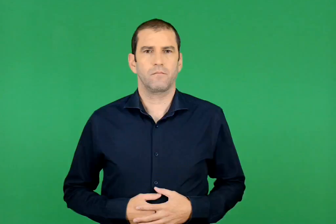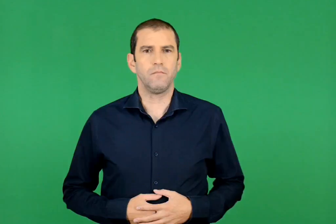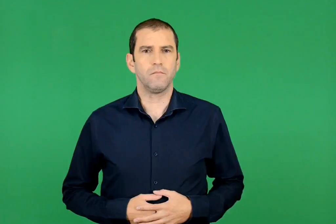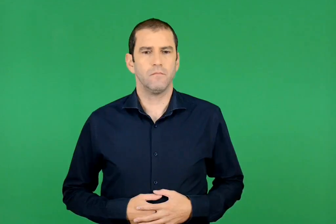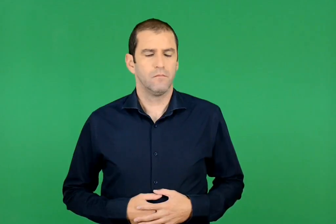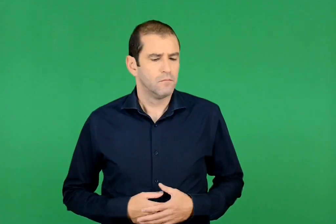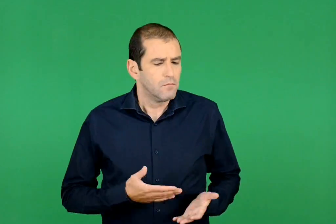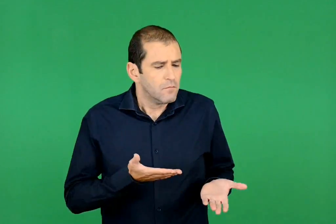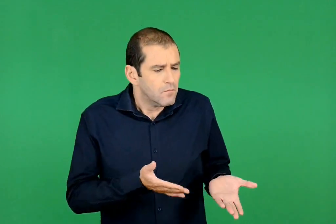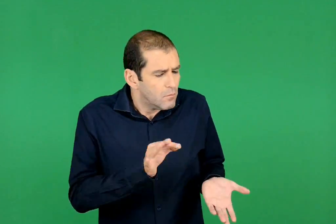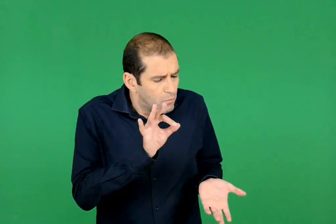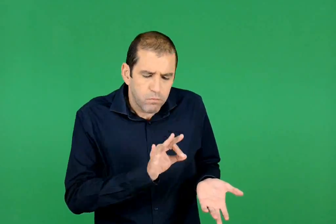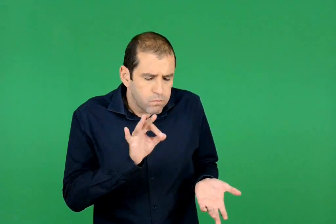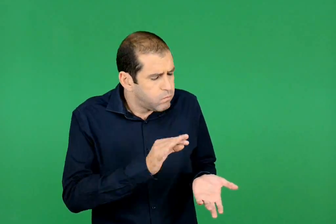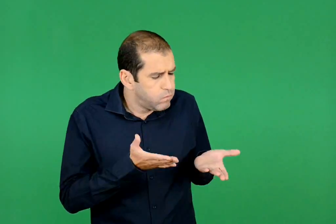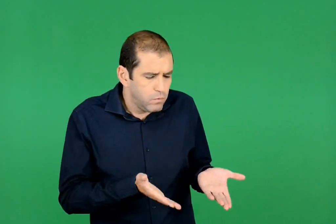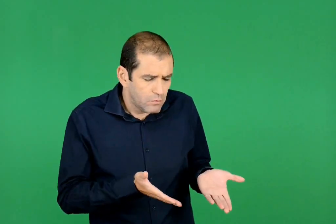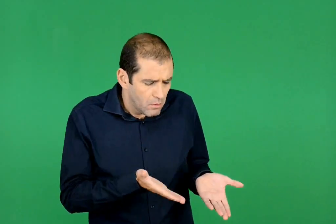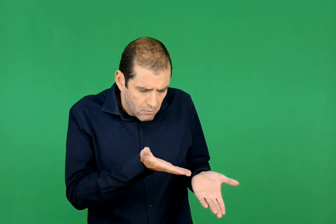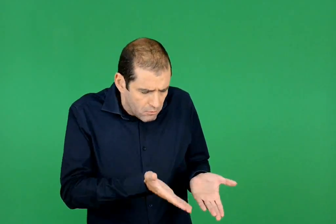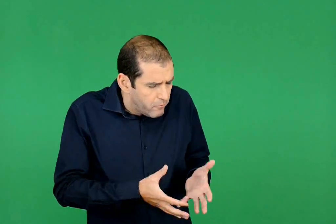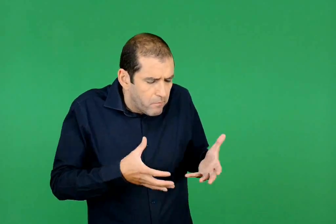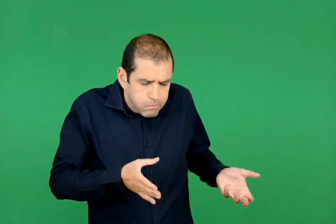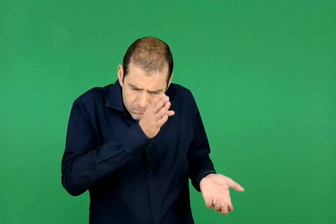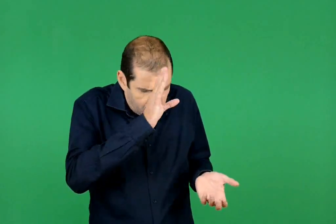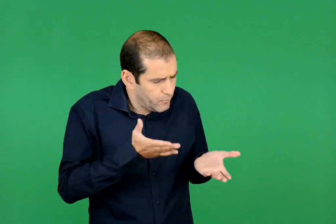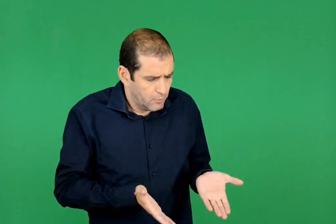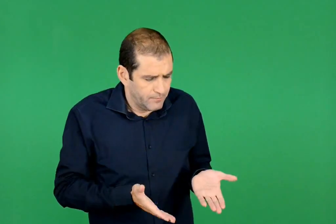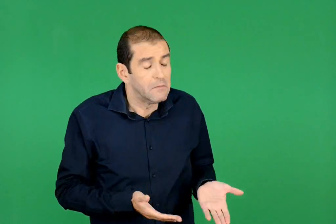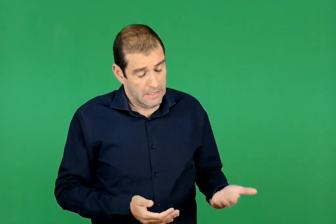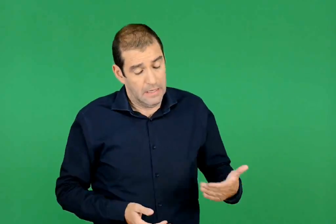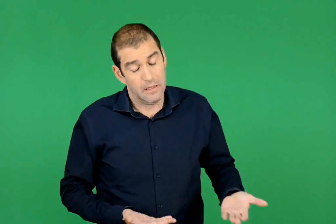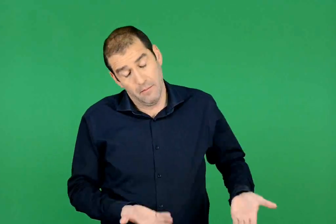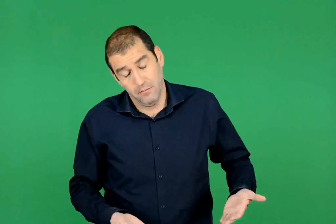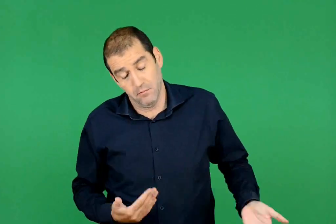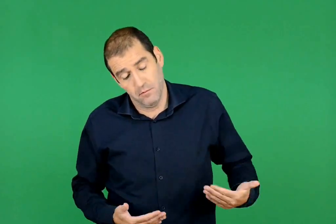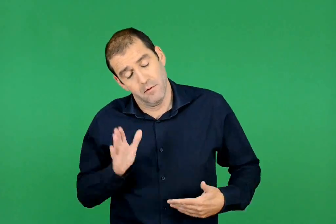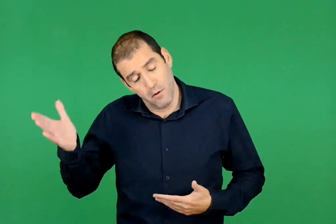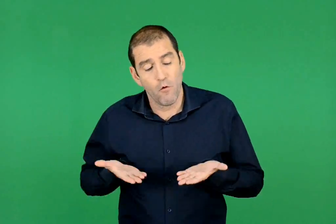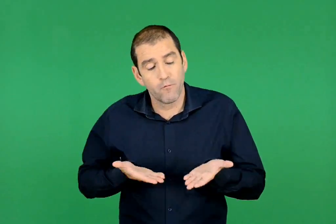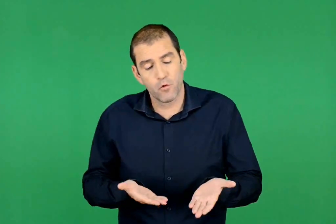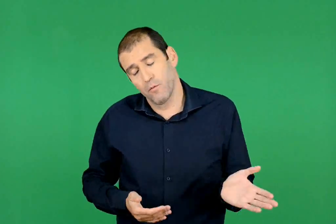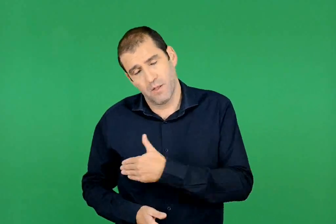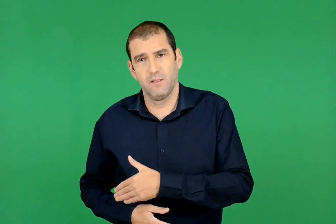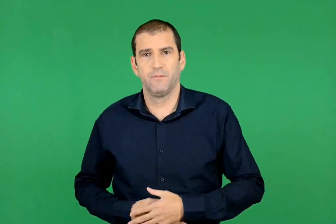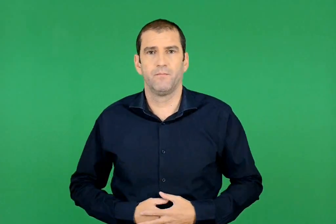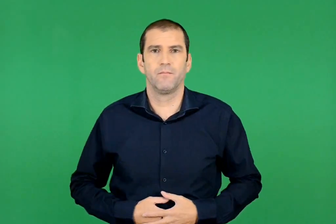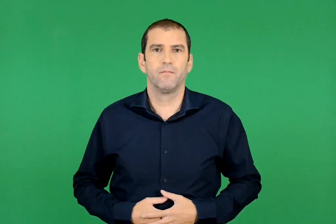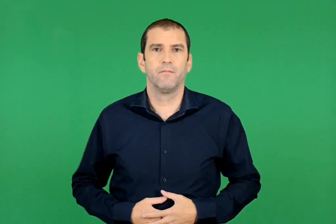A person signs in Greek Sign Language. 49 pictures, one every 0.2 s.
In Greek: πού ήσουνα ; πώς έχεις γίνει έτσι ; έλα , μπρος , πάμε στο φούρνο
